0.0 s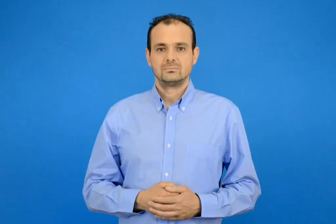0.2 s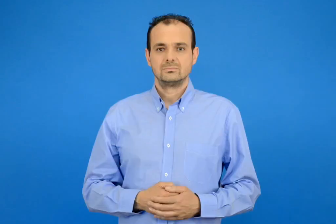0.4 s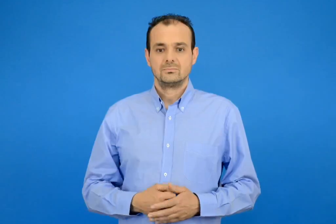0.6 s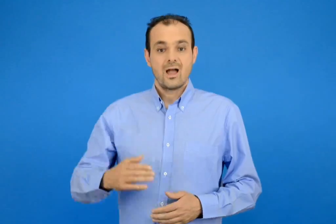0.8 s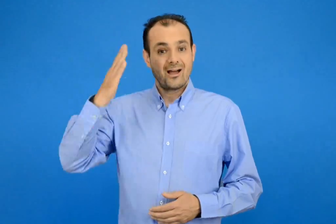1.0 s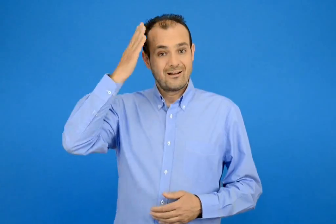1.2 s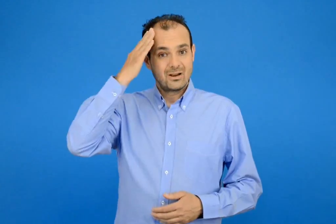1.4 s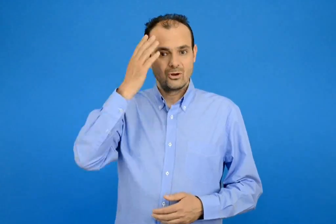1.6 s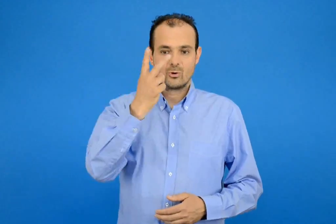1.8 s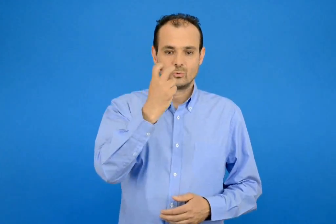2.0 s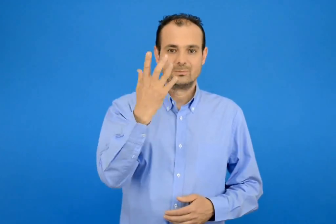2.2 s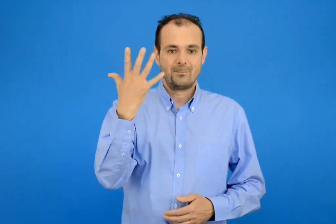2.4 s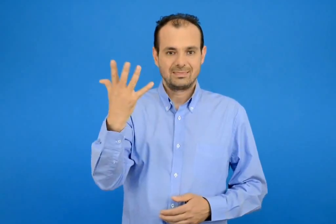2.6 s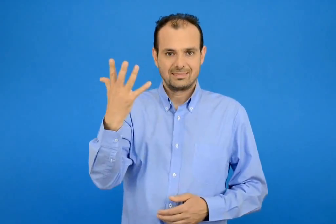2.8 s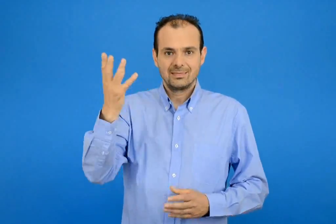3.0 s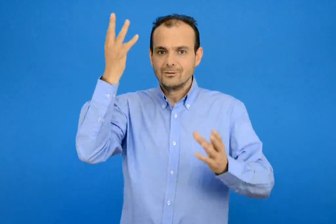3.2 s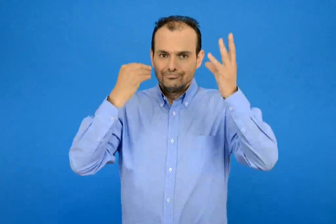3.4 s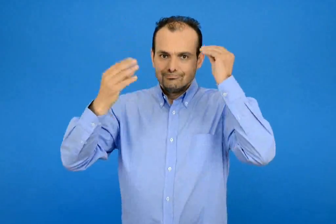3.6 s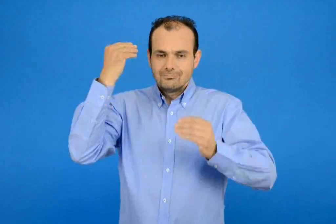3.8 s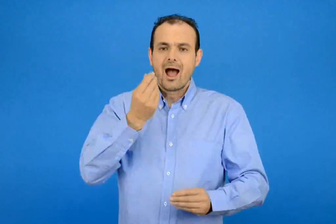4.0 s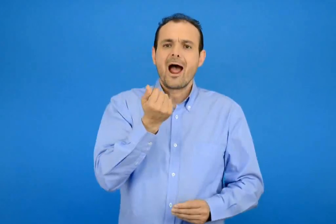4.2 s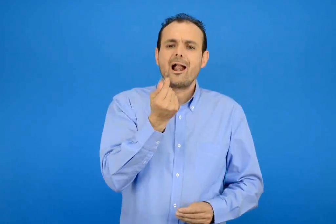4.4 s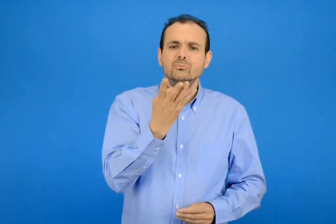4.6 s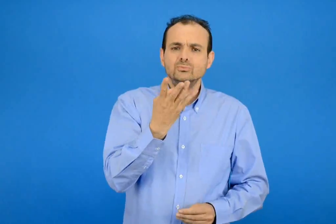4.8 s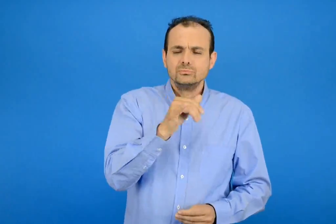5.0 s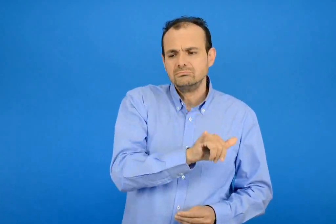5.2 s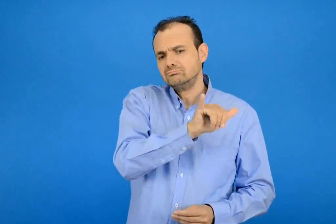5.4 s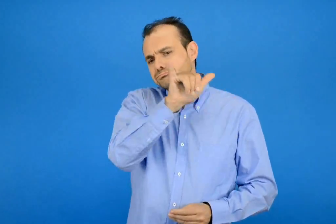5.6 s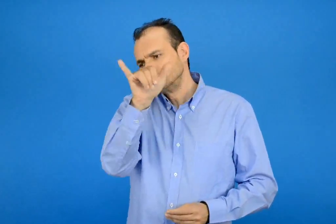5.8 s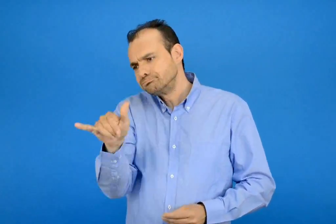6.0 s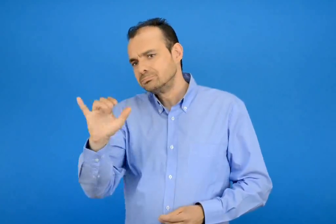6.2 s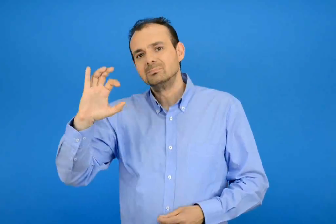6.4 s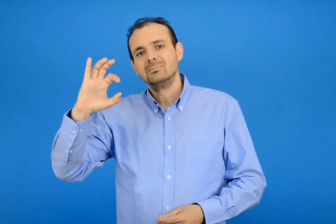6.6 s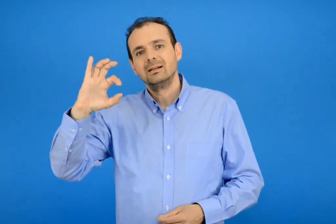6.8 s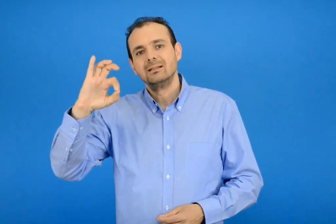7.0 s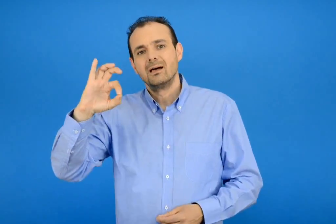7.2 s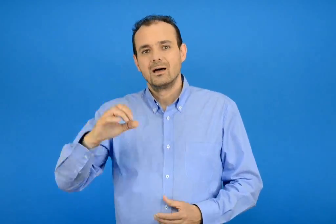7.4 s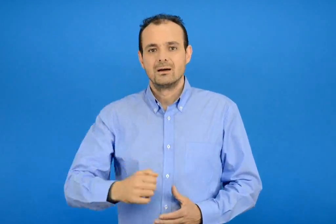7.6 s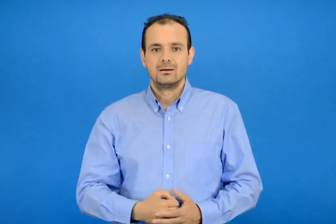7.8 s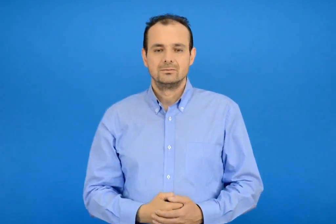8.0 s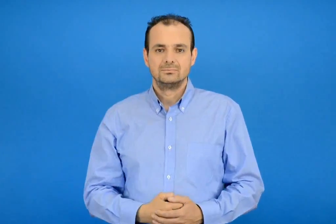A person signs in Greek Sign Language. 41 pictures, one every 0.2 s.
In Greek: στο κεφάλαιο 25 θα παρουσιάσουμε τους αριθμούς μέχρι το 50
